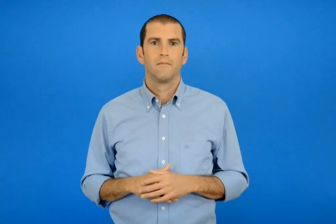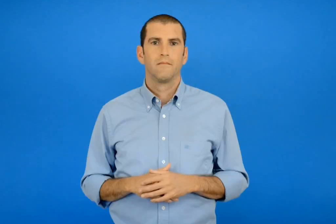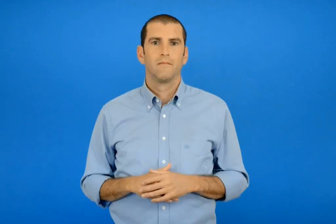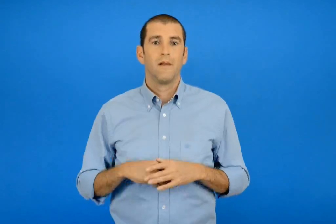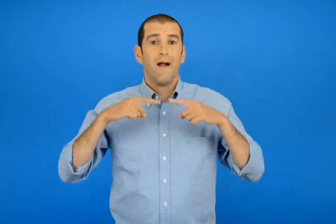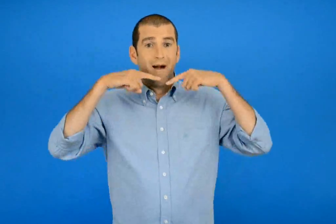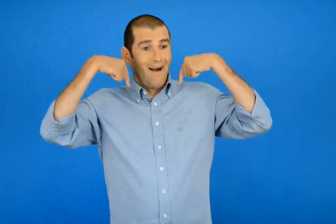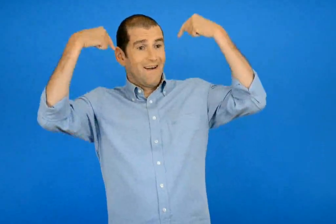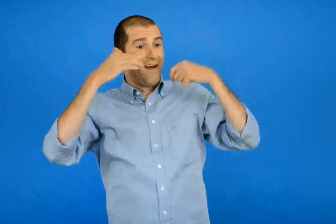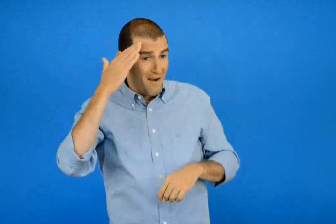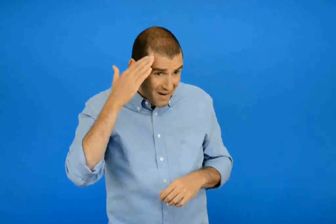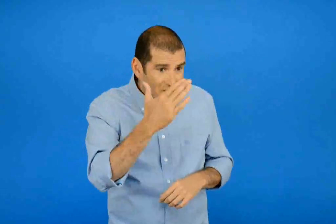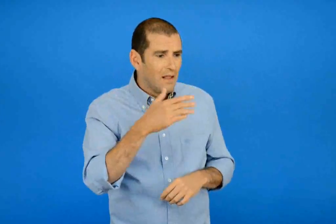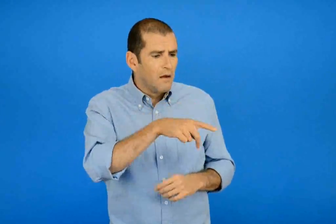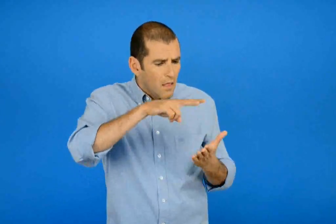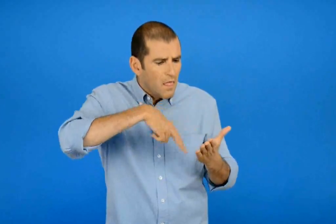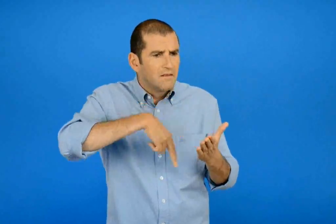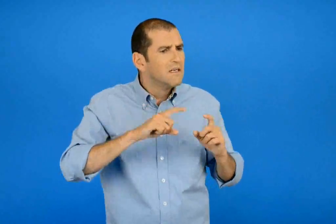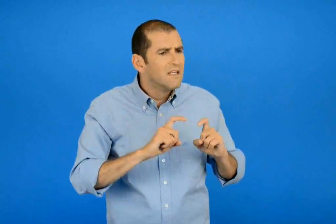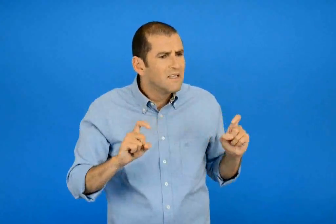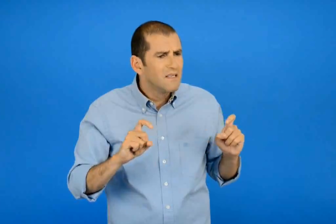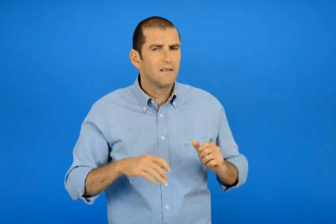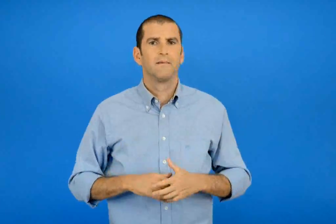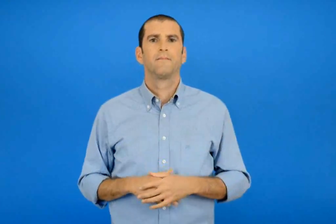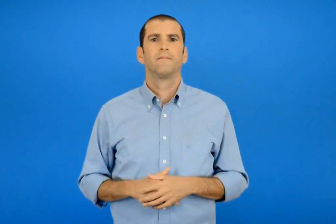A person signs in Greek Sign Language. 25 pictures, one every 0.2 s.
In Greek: καλημέρα χαρά τι διαβάζεις ;
